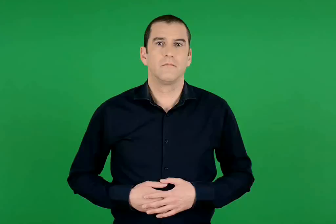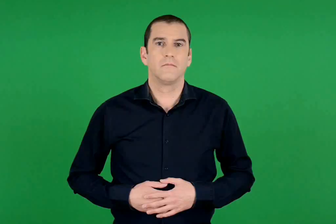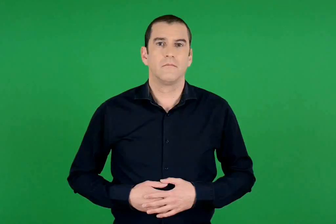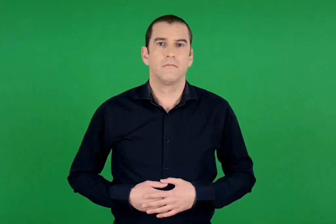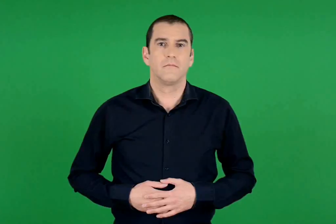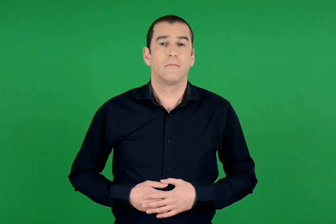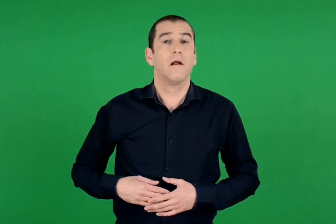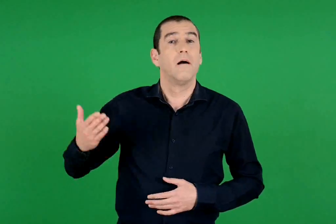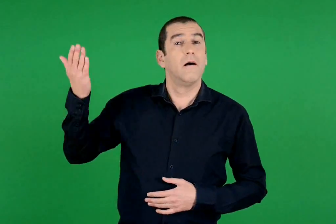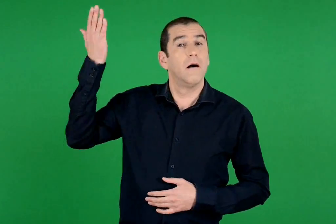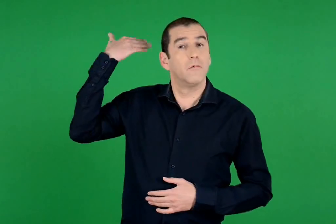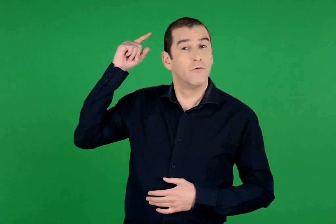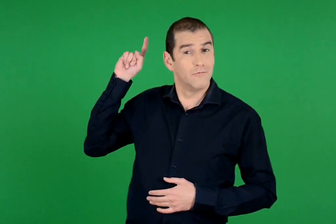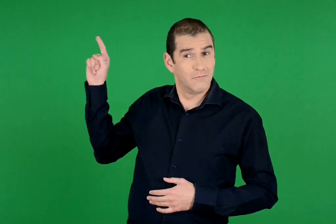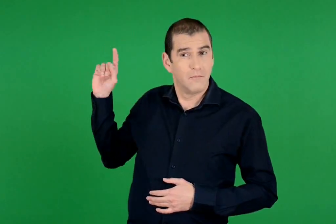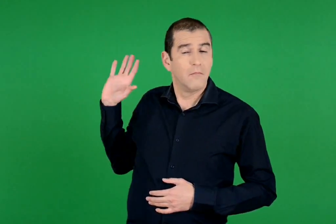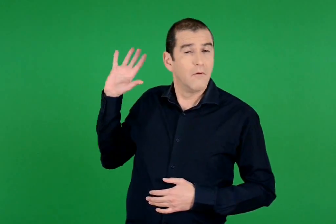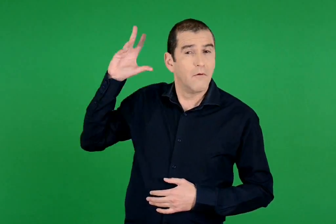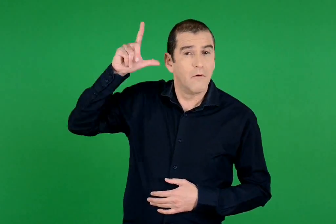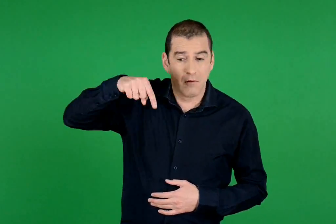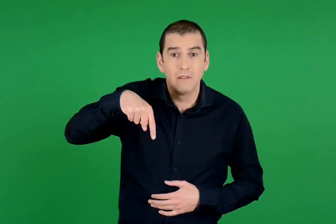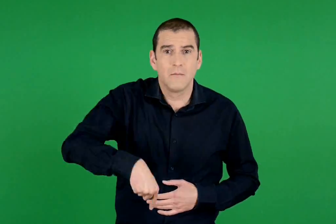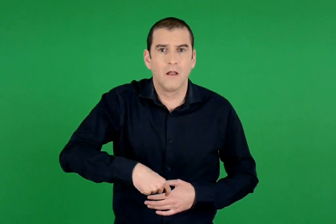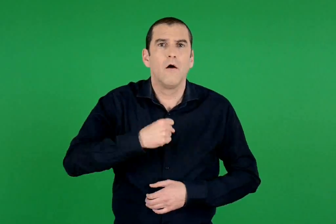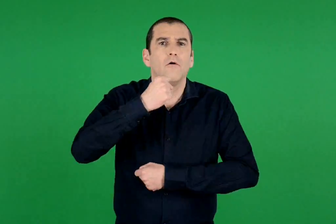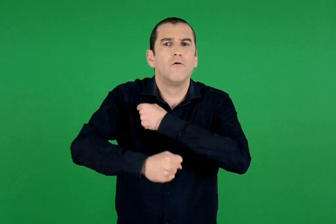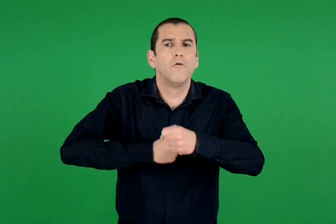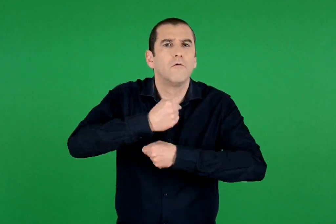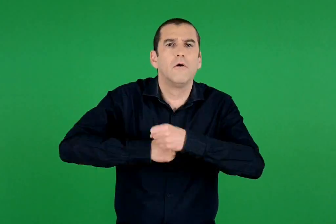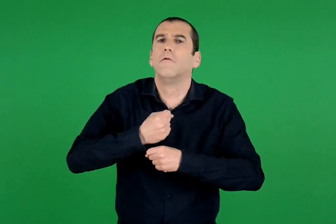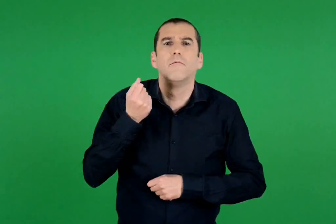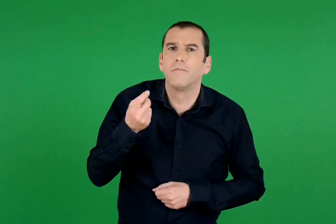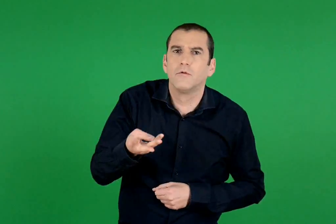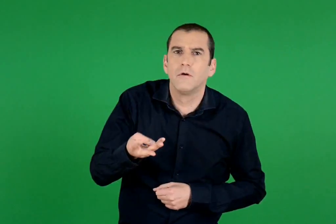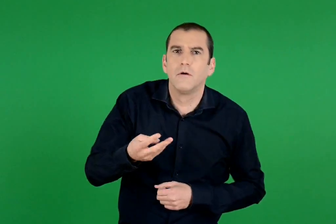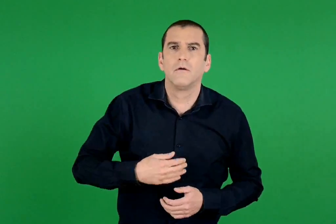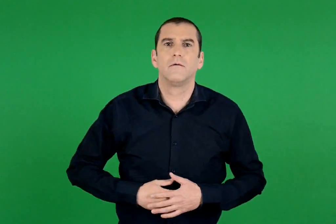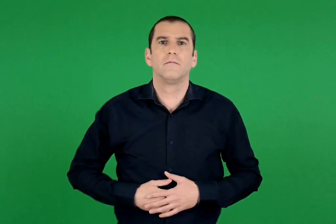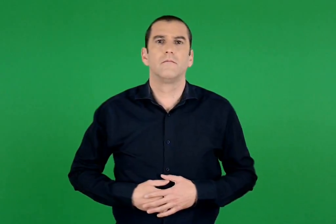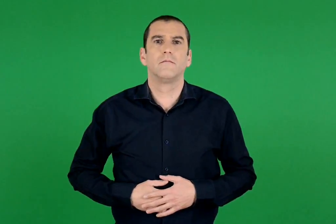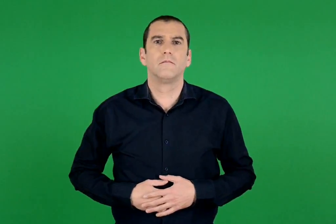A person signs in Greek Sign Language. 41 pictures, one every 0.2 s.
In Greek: πόσα χρόνια έχουν περάσει από τότε μέχρι σήμερα ;
